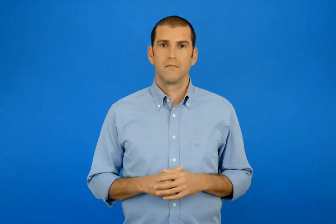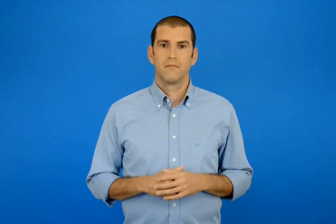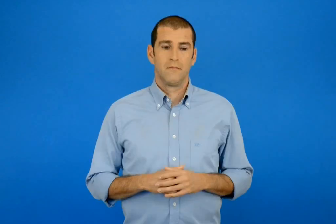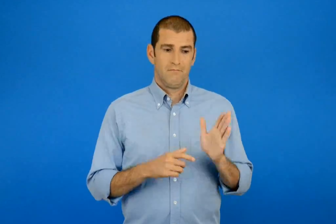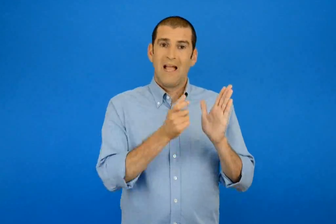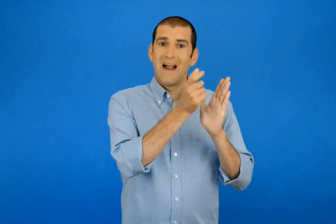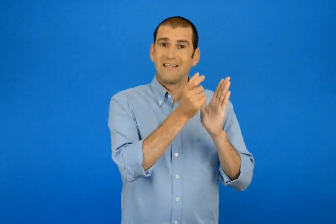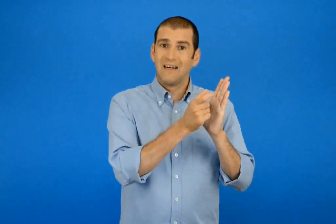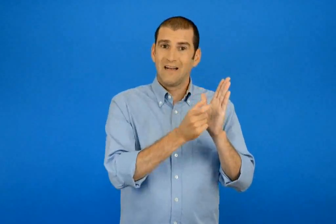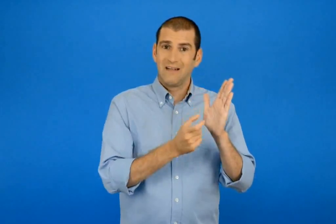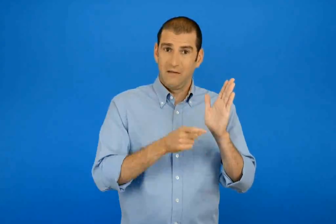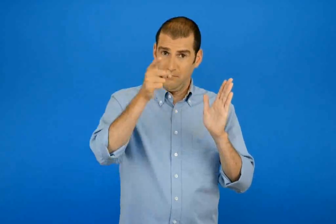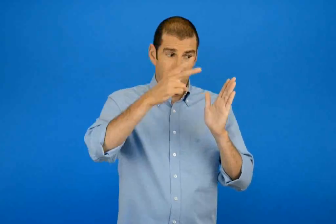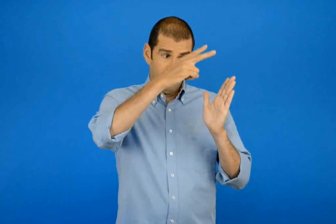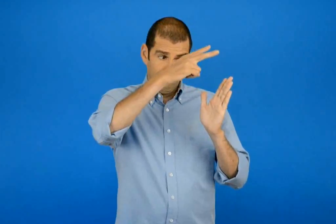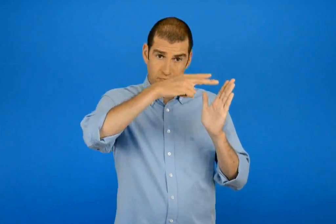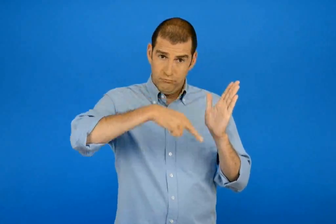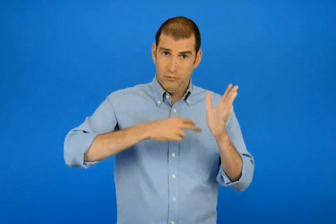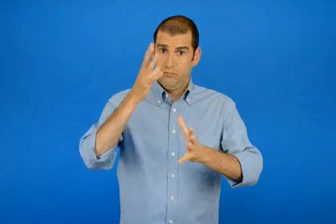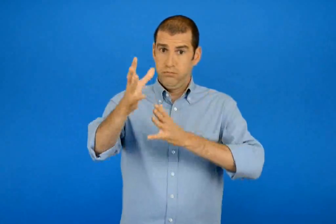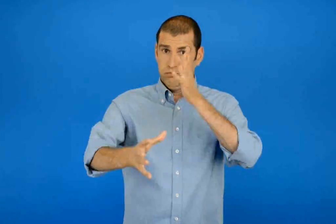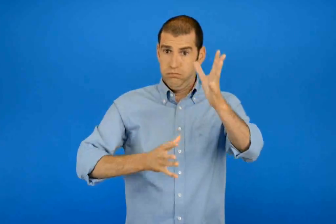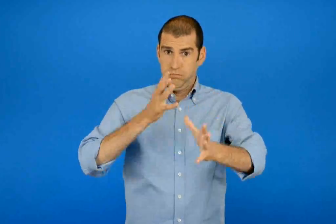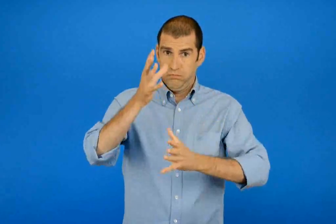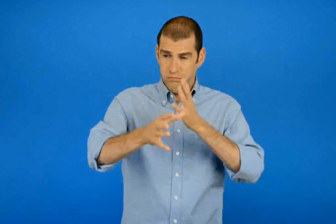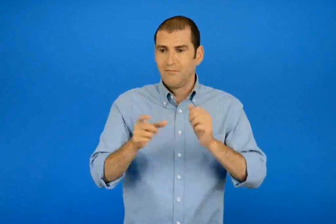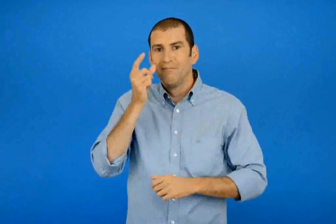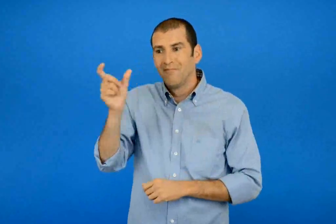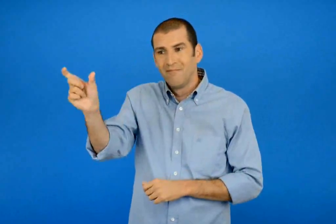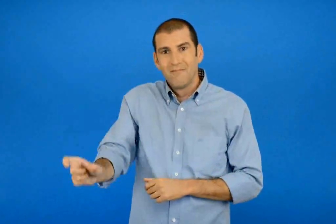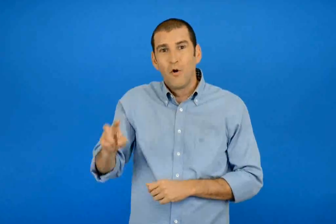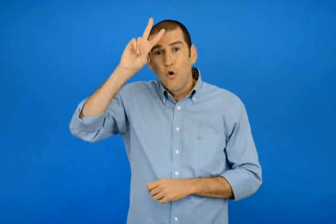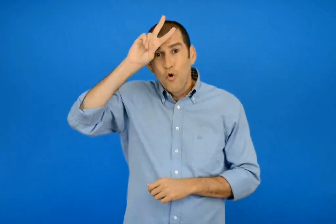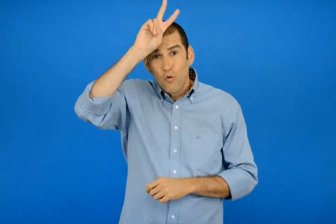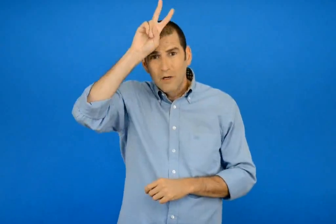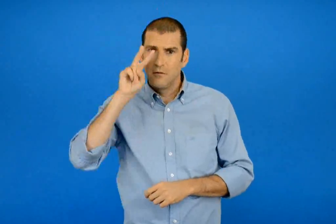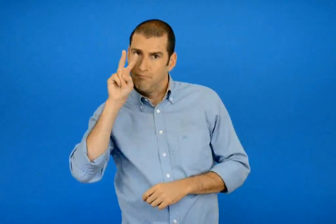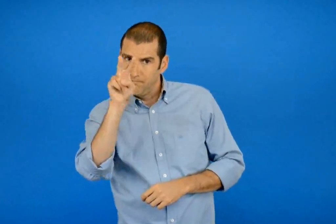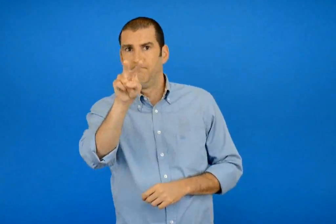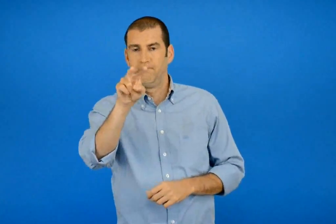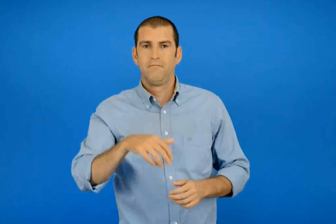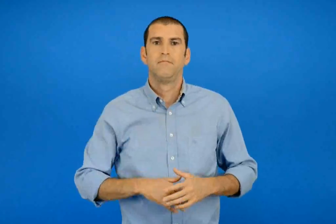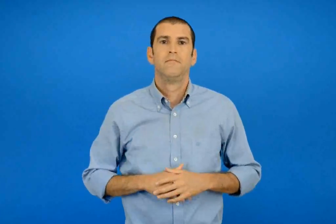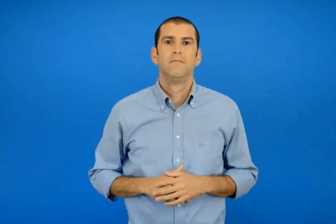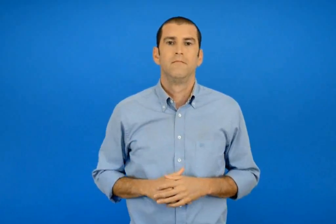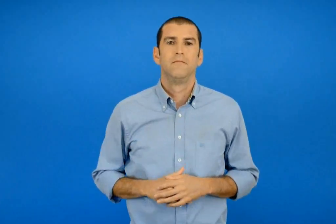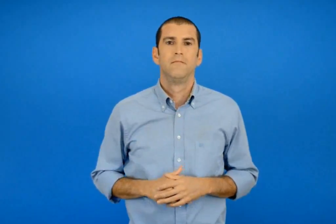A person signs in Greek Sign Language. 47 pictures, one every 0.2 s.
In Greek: διάβασε τις λέξεις δυνατά και καθαρά ώστε να σε ακούσει ο λουκάς
